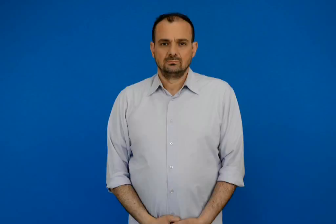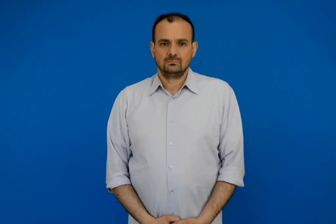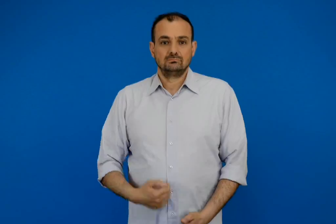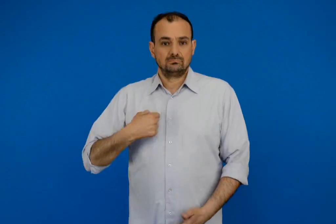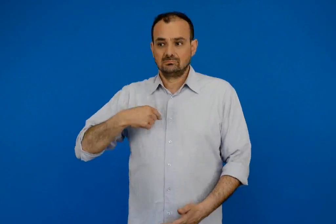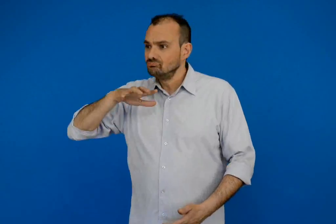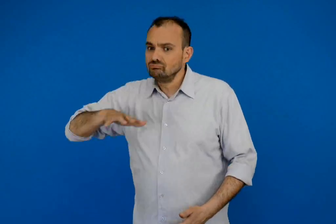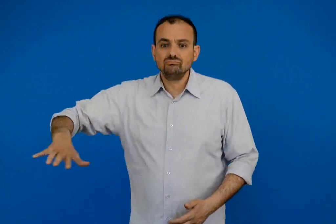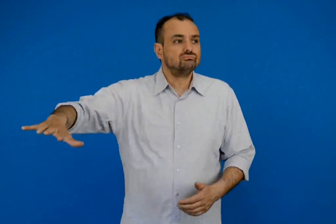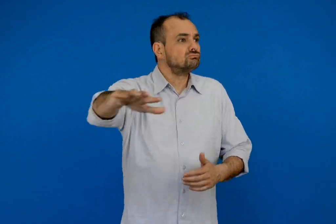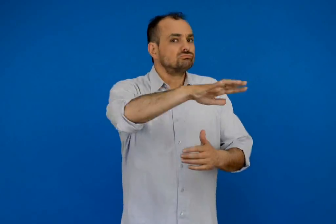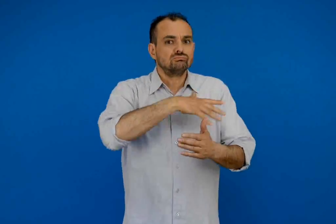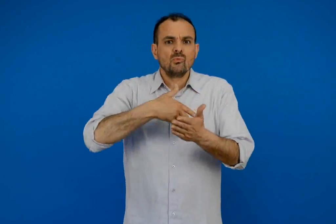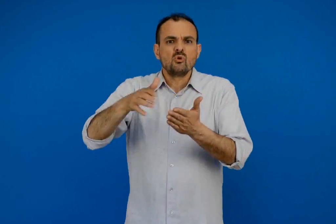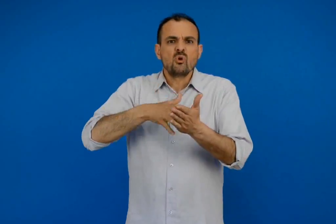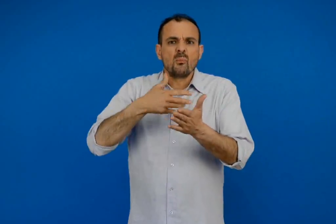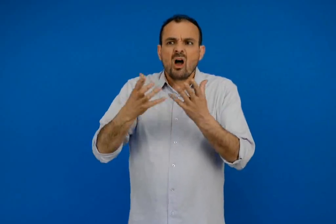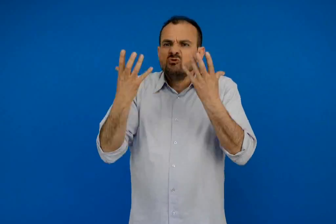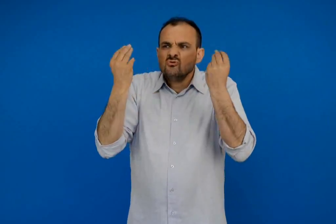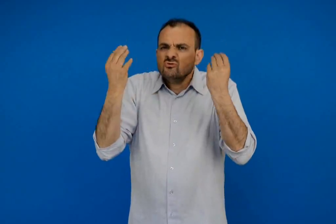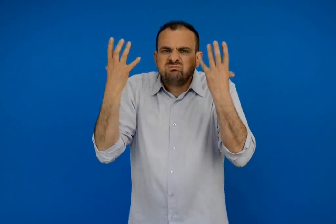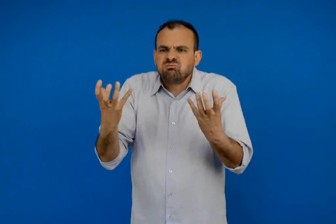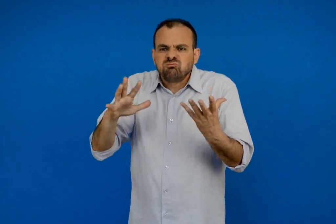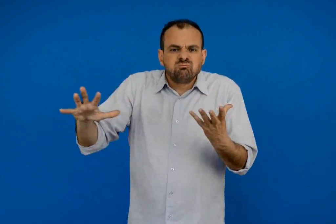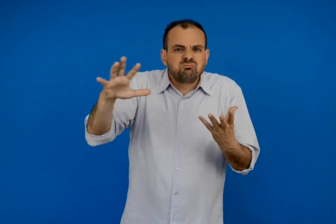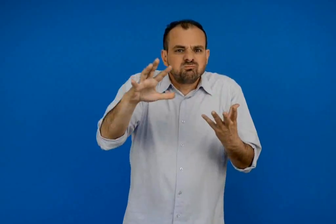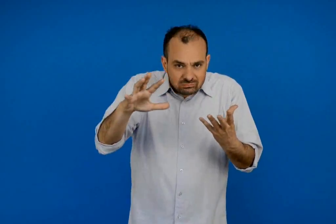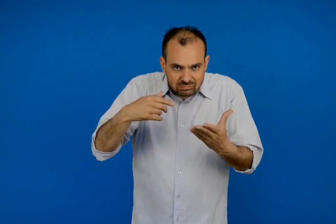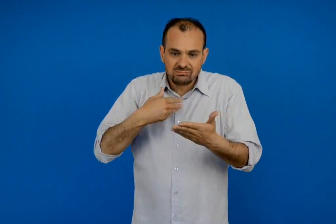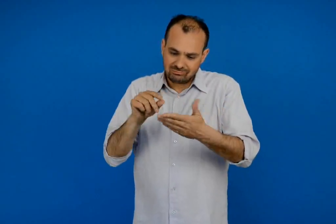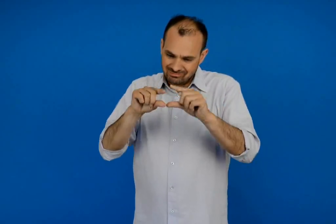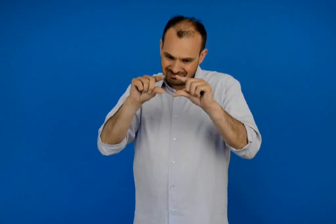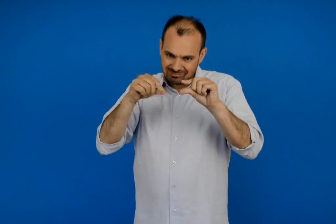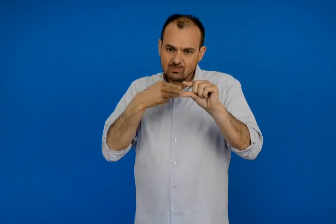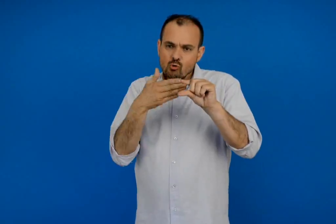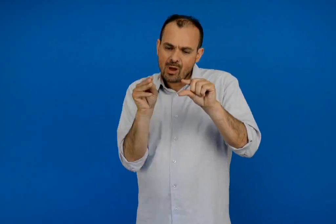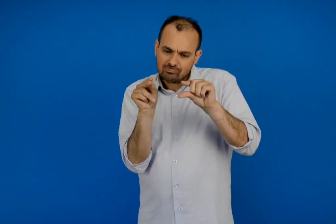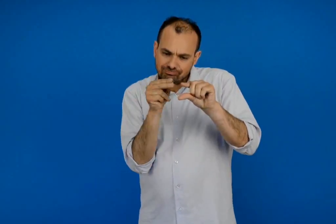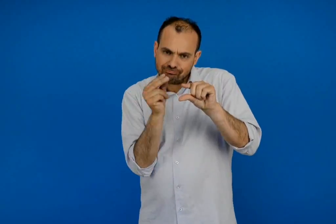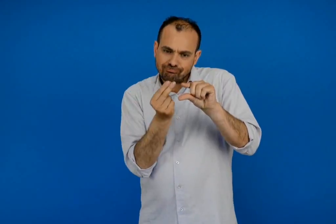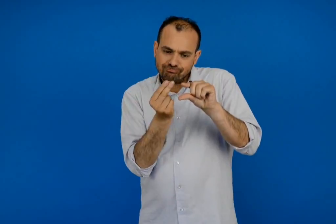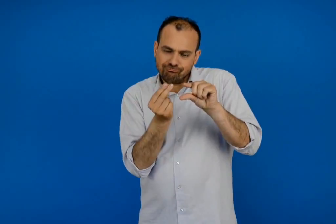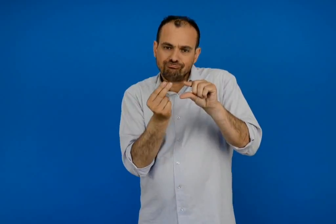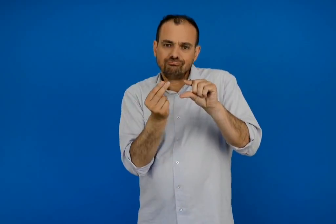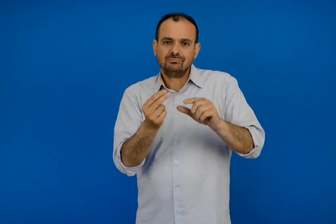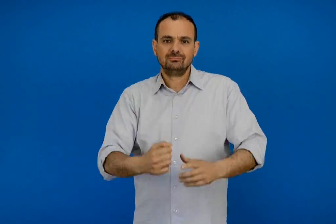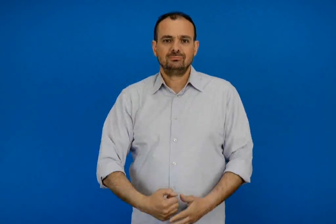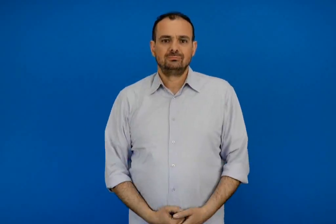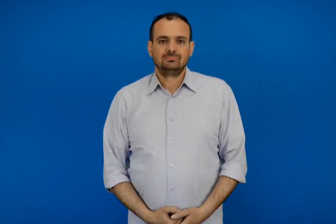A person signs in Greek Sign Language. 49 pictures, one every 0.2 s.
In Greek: χρωμάτισε το κουτάκι με το χρώμα που υπήρχε περισσότερο γύρω σου
